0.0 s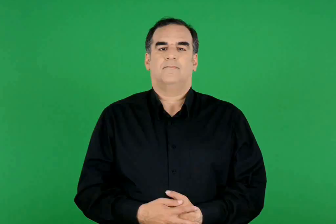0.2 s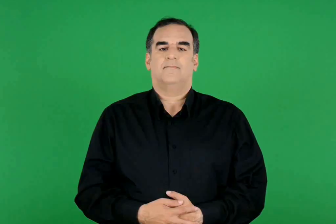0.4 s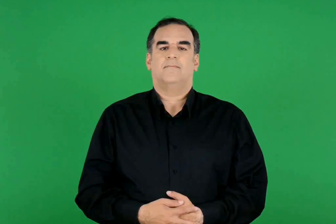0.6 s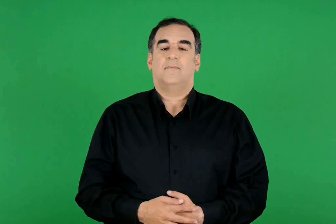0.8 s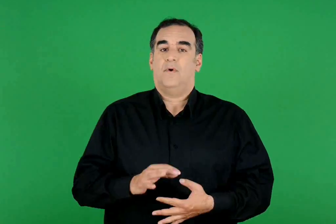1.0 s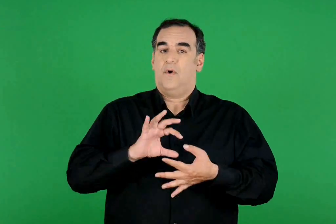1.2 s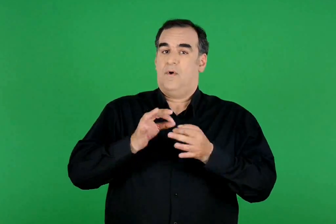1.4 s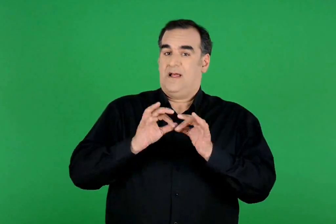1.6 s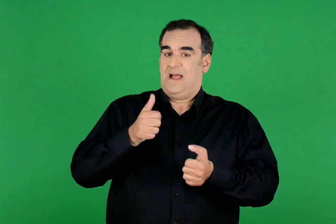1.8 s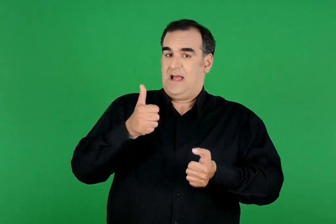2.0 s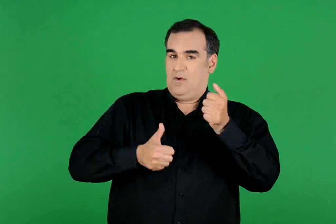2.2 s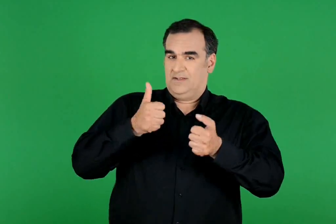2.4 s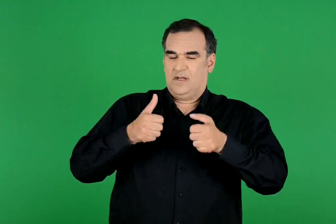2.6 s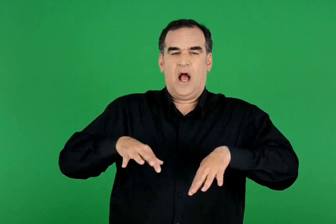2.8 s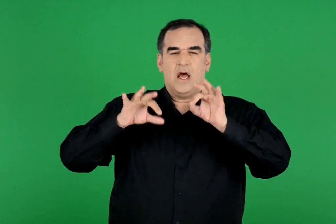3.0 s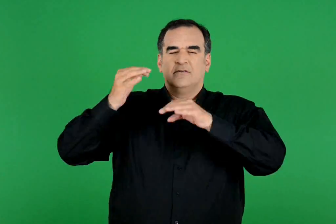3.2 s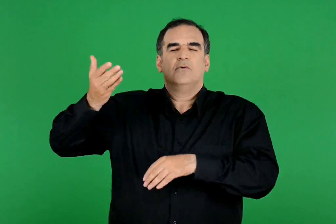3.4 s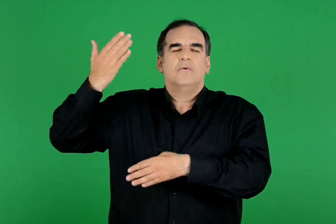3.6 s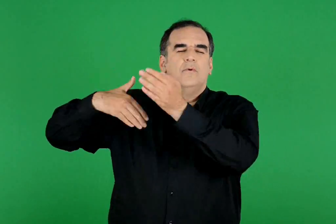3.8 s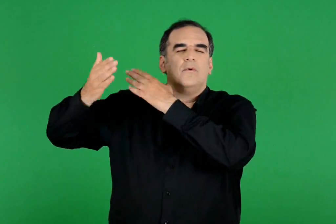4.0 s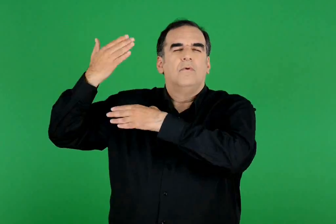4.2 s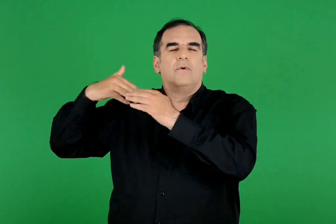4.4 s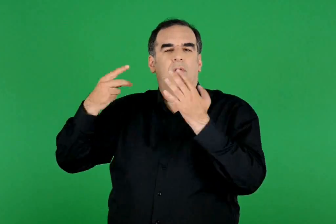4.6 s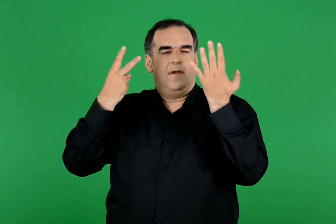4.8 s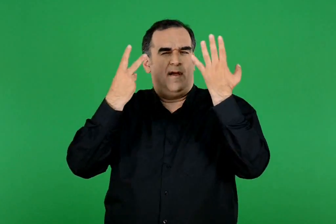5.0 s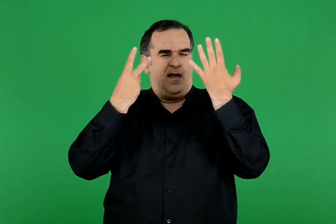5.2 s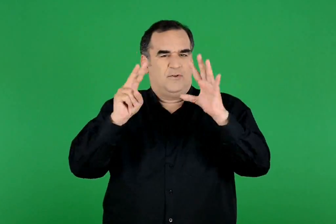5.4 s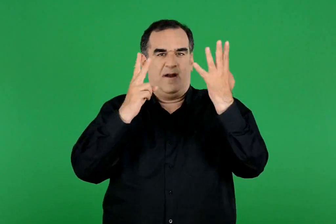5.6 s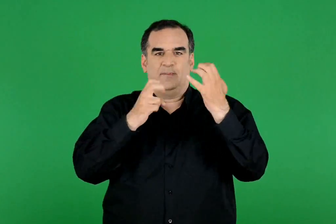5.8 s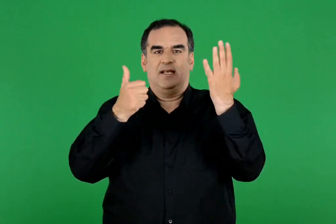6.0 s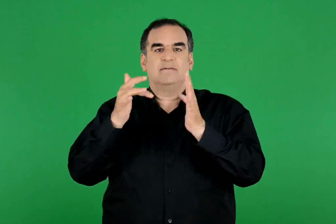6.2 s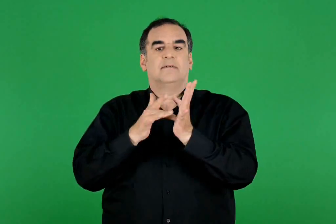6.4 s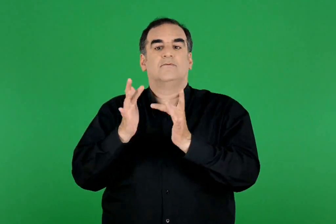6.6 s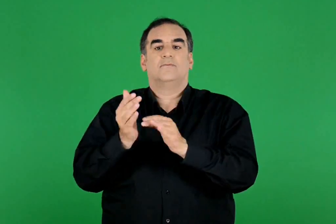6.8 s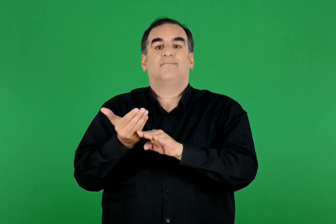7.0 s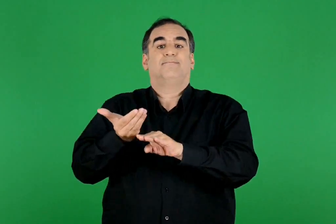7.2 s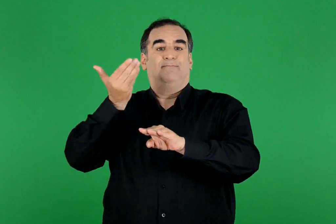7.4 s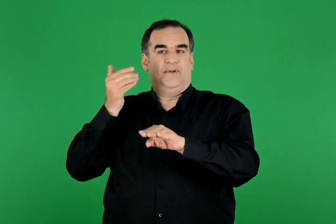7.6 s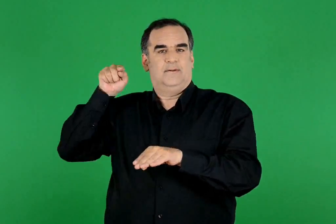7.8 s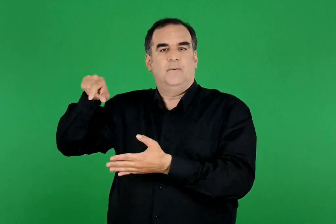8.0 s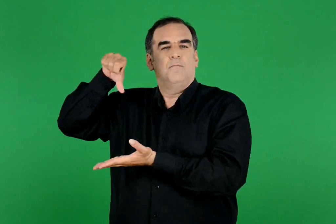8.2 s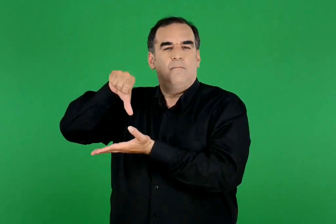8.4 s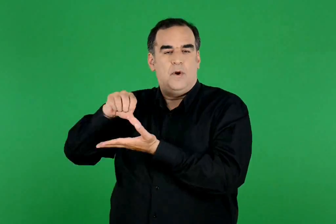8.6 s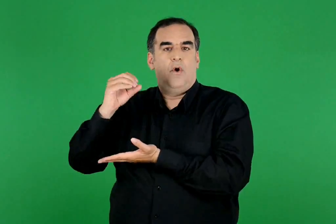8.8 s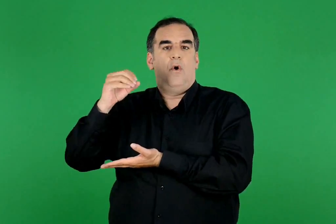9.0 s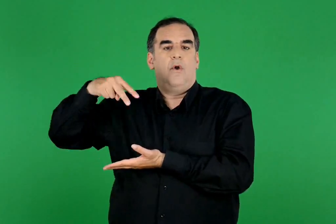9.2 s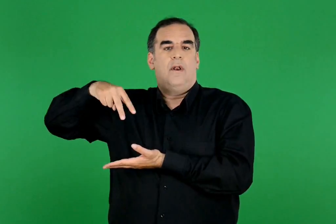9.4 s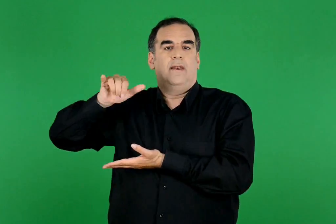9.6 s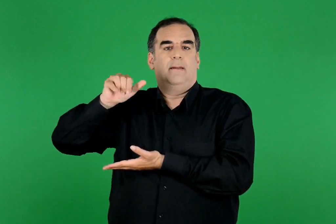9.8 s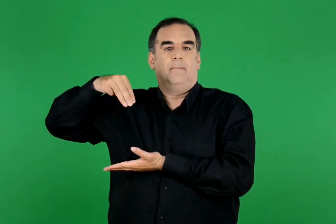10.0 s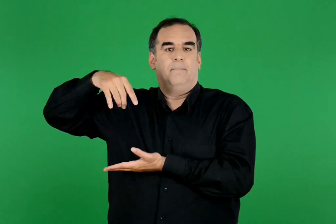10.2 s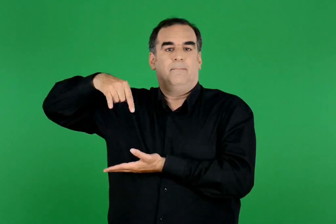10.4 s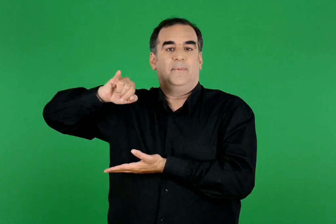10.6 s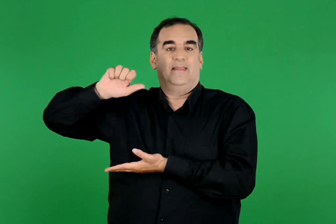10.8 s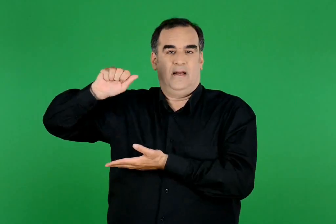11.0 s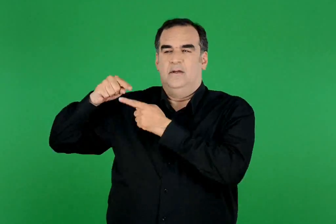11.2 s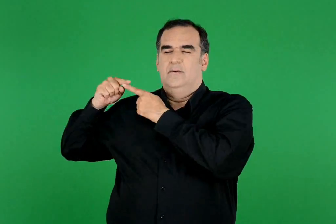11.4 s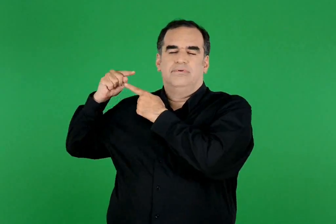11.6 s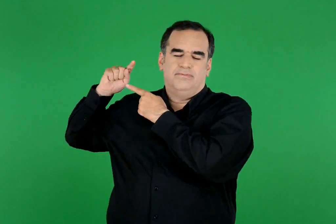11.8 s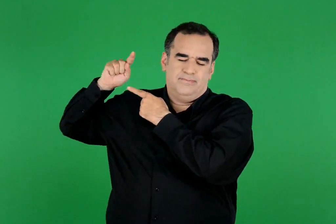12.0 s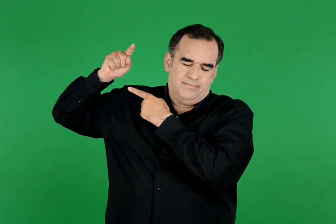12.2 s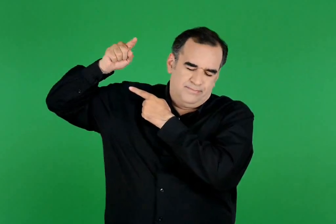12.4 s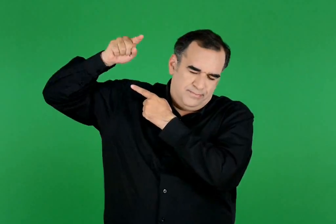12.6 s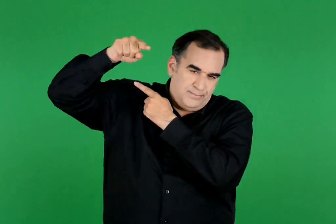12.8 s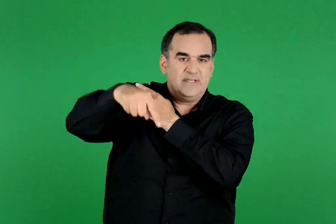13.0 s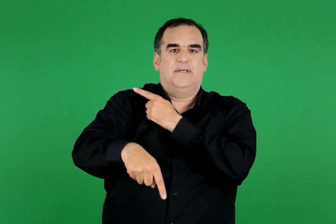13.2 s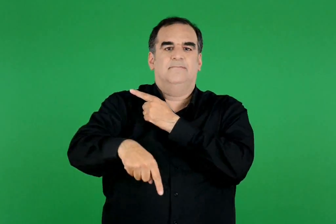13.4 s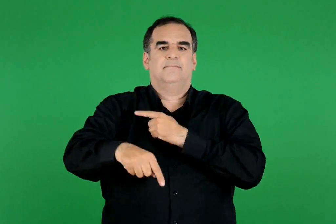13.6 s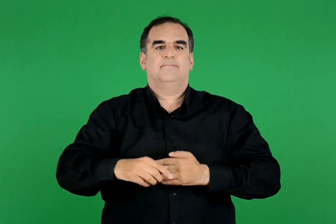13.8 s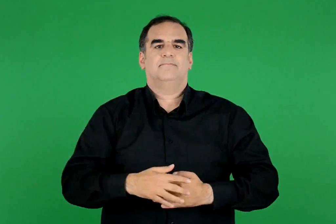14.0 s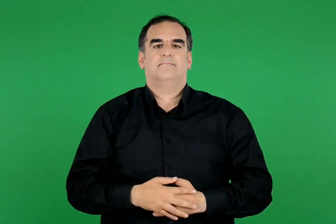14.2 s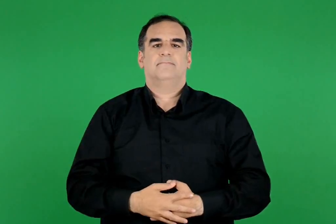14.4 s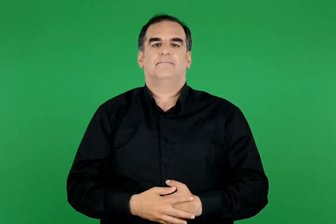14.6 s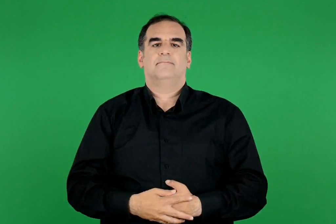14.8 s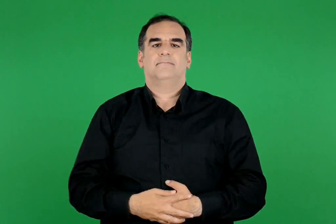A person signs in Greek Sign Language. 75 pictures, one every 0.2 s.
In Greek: το μακρύ ταξίδι των ολυμπιακών αγώνων ξεκινά το 776 π.χ. στην ολυμπία
